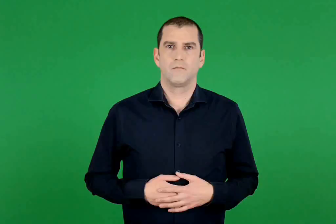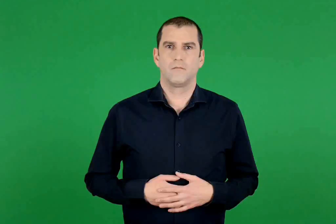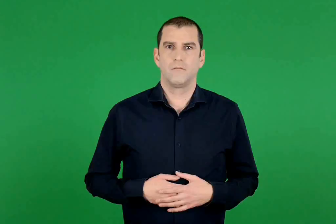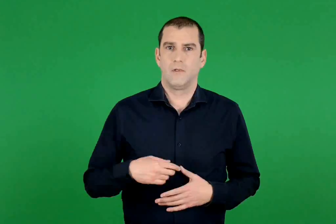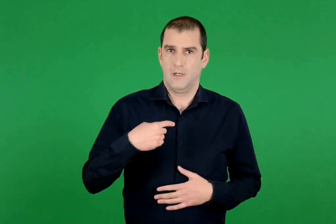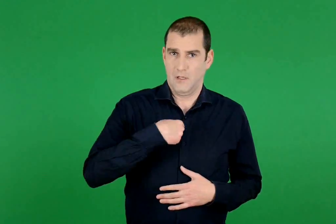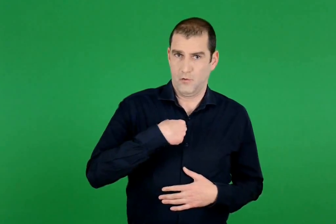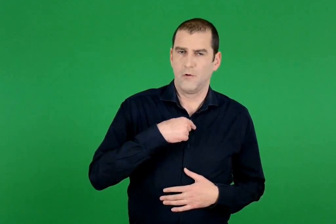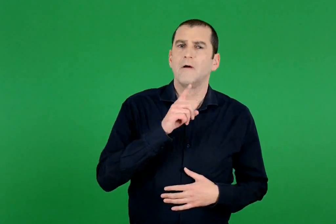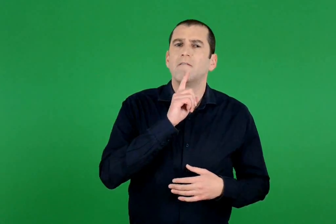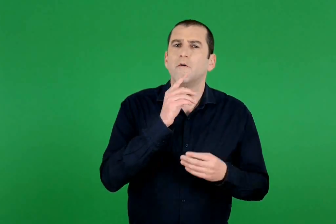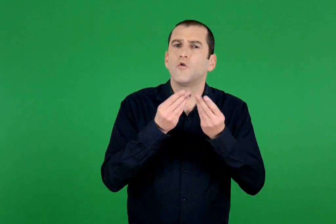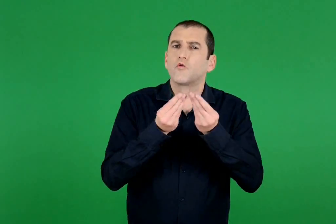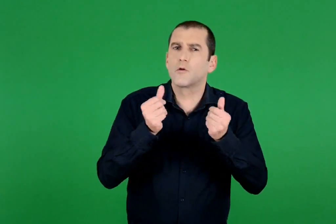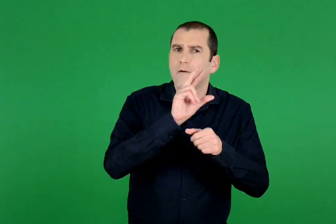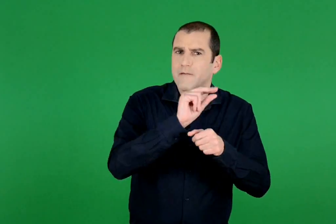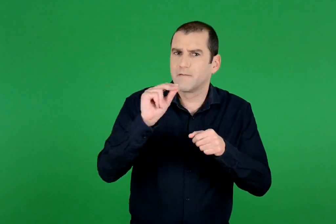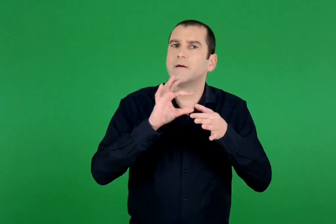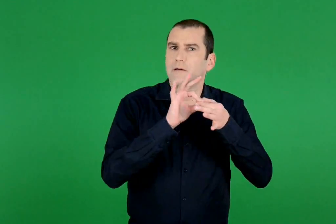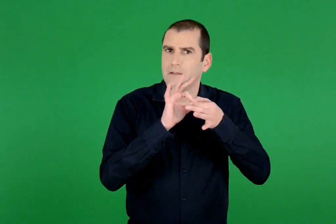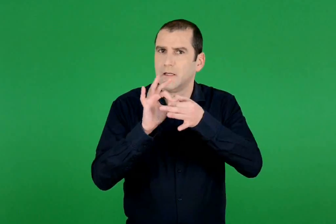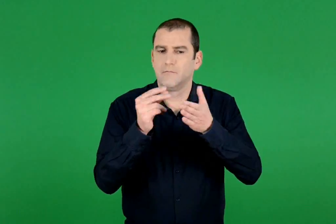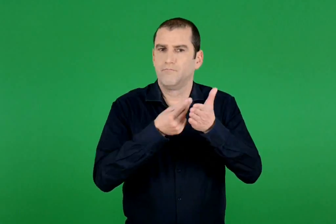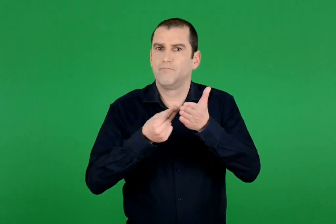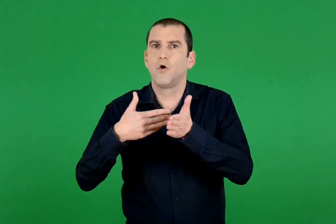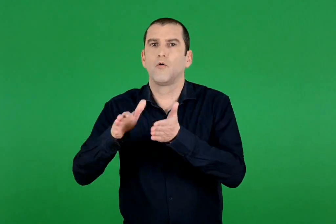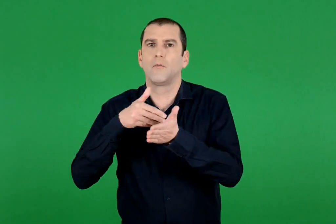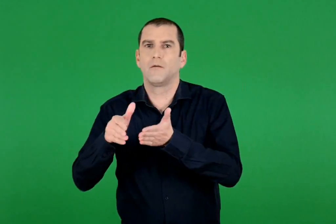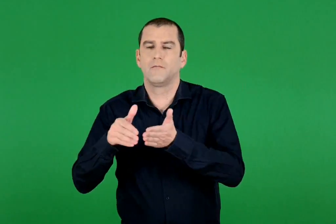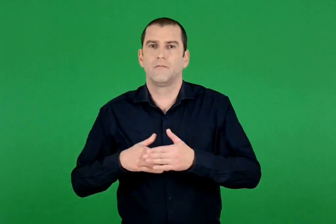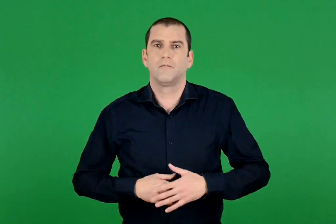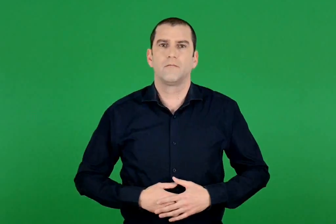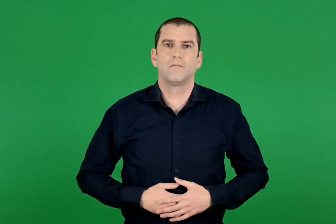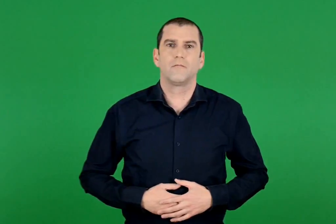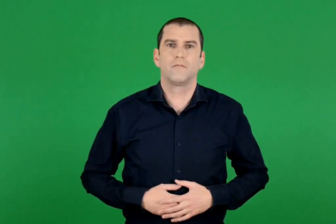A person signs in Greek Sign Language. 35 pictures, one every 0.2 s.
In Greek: συνεχίζω να χρωματίζω με τον ίδιο τρόπο
